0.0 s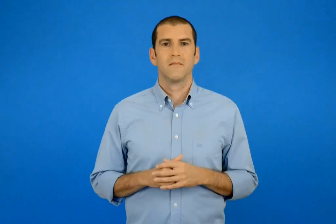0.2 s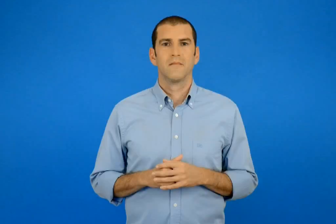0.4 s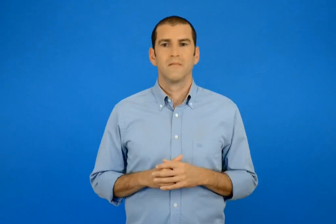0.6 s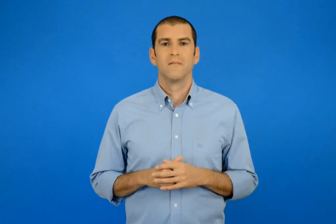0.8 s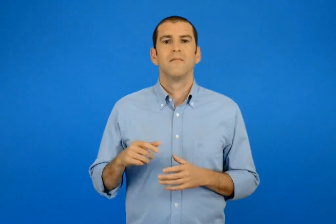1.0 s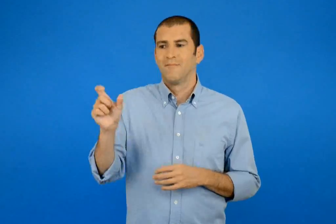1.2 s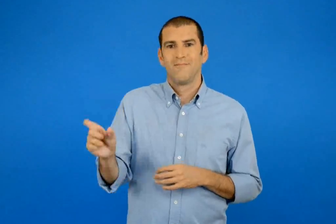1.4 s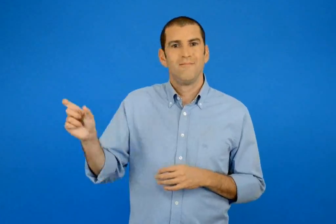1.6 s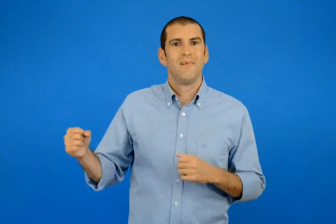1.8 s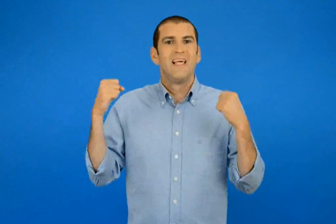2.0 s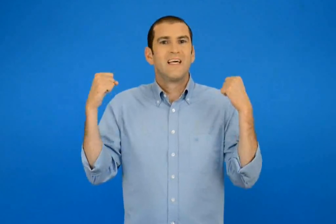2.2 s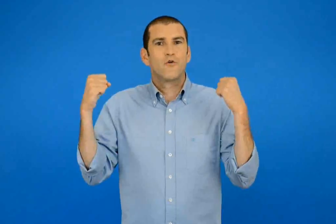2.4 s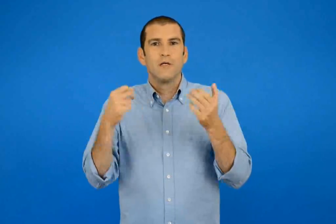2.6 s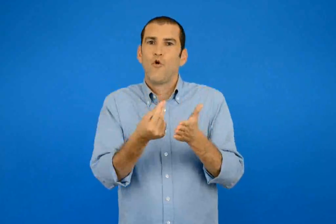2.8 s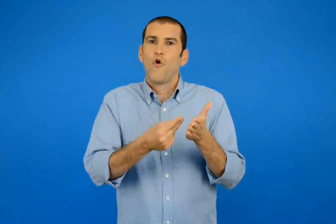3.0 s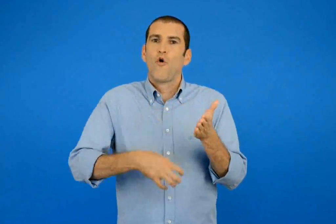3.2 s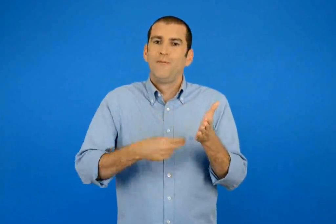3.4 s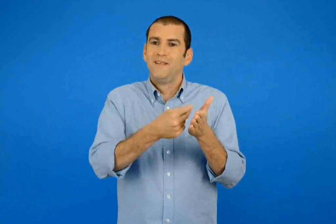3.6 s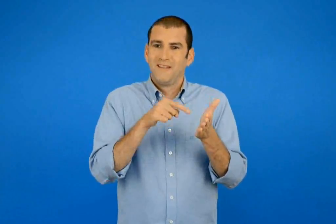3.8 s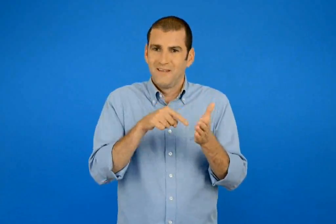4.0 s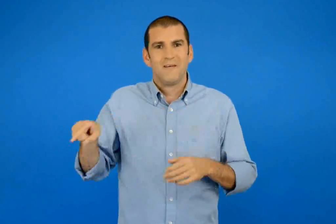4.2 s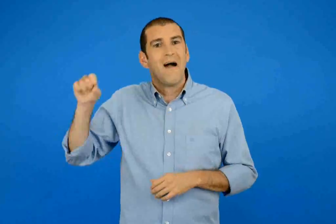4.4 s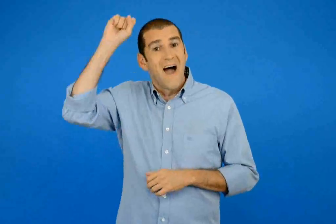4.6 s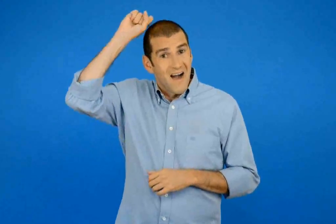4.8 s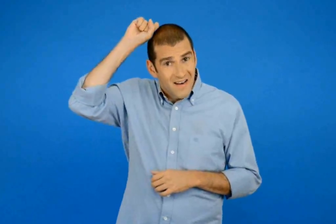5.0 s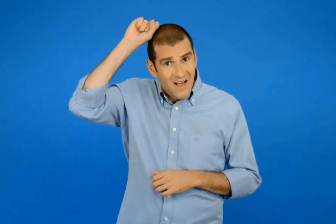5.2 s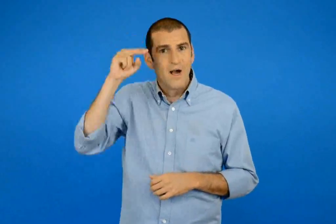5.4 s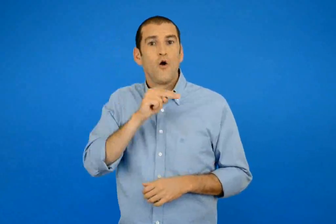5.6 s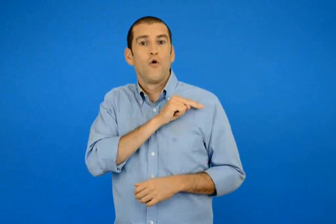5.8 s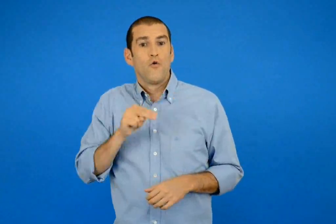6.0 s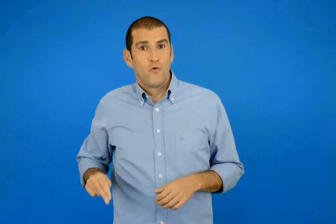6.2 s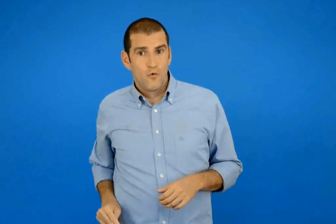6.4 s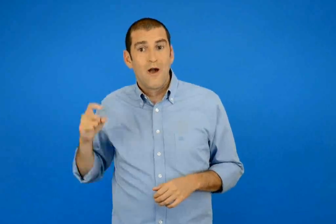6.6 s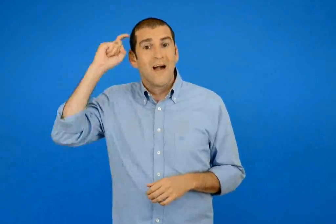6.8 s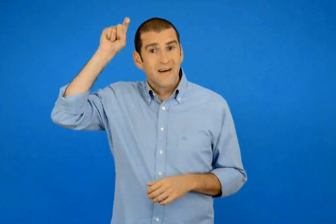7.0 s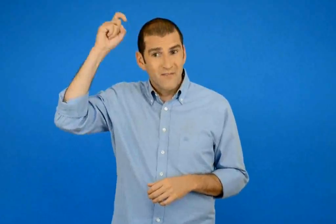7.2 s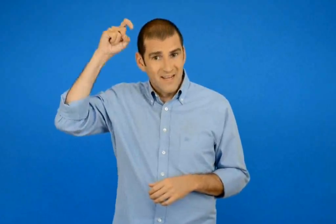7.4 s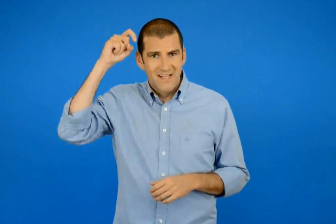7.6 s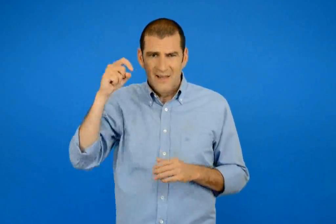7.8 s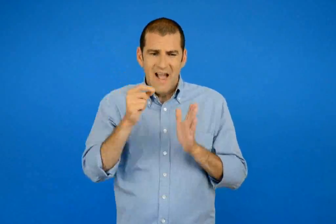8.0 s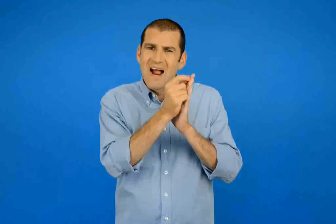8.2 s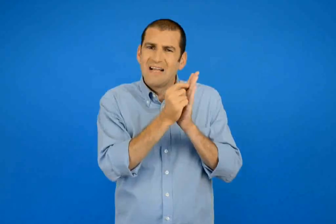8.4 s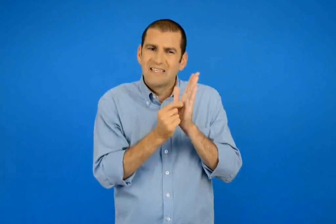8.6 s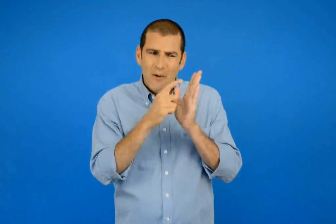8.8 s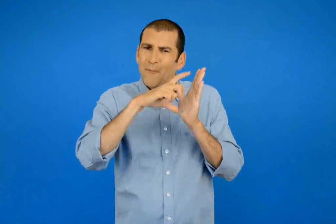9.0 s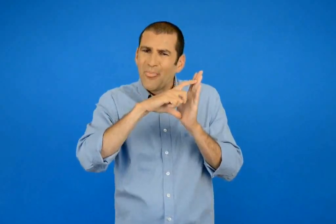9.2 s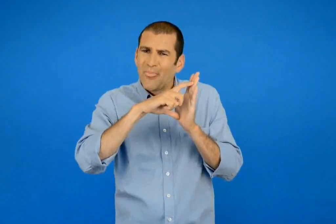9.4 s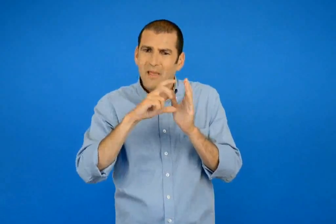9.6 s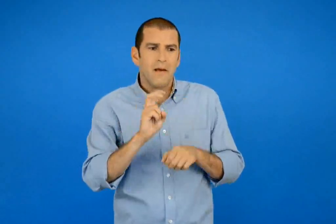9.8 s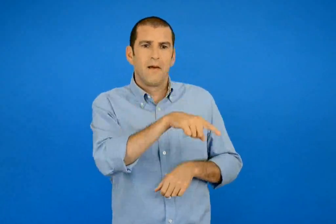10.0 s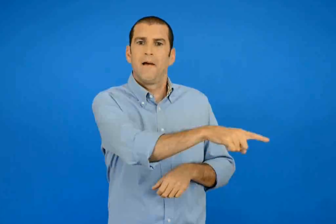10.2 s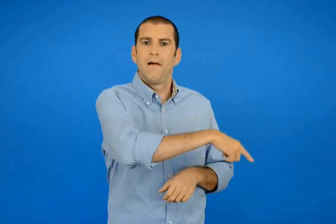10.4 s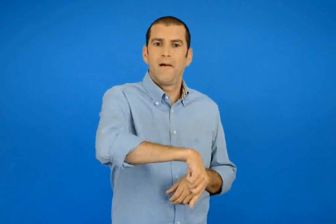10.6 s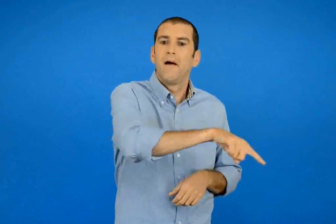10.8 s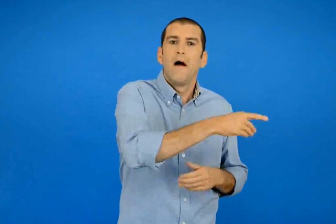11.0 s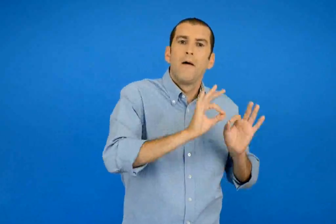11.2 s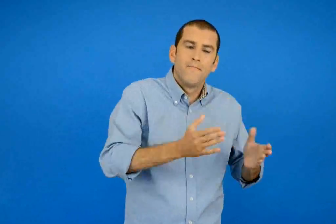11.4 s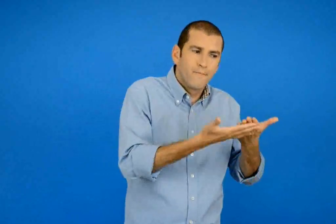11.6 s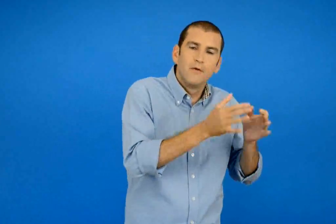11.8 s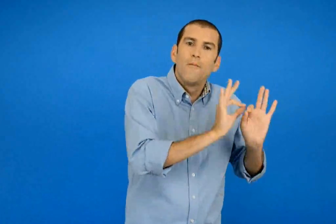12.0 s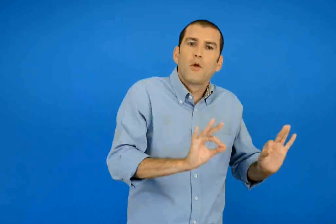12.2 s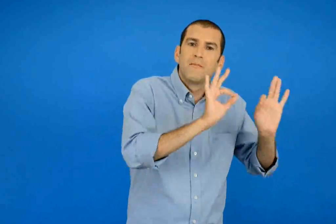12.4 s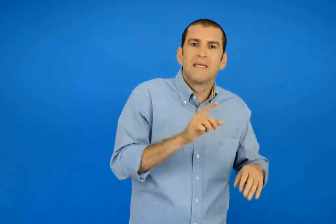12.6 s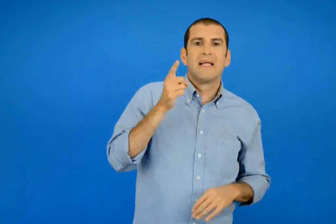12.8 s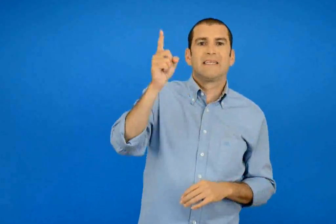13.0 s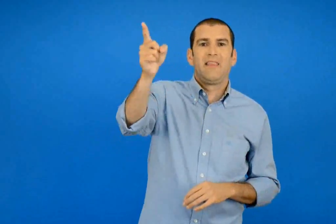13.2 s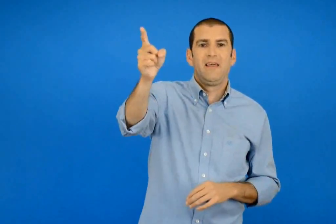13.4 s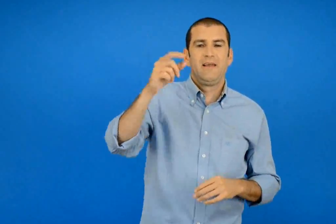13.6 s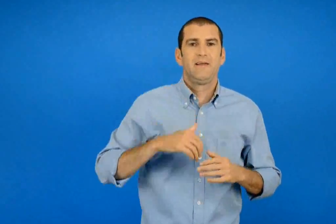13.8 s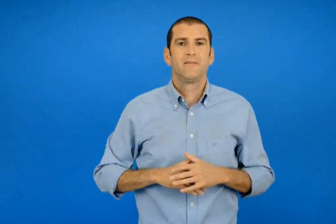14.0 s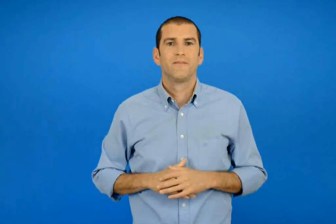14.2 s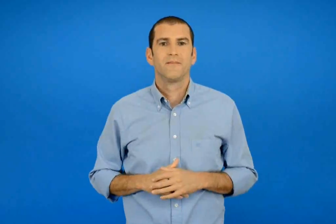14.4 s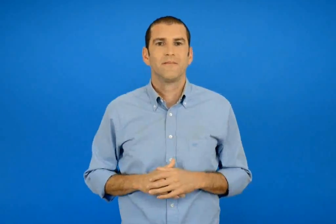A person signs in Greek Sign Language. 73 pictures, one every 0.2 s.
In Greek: οι ήρωες του κόμικς η άννα η νου και ο ραφαελ αφήσαν στους φίλους μας μικρές λίστες για να τους βοηθήσουν να ετοιμαστούν για το ταξίδι
